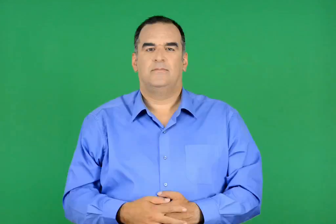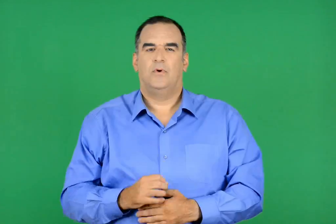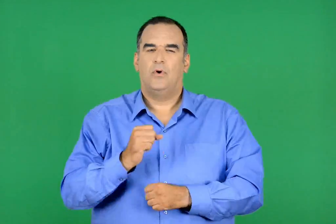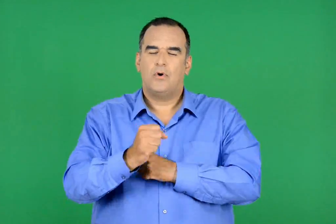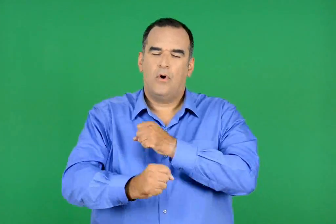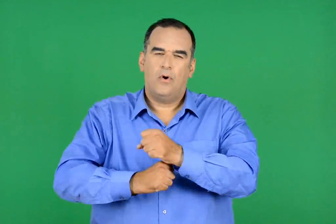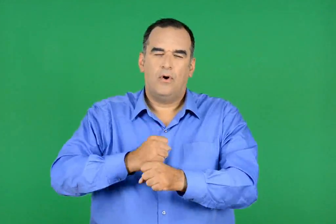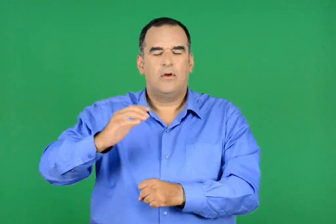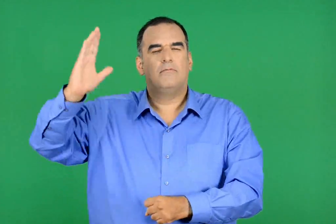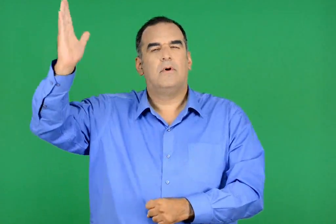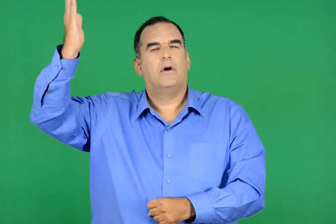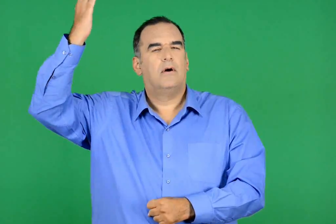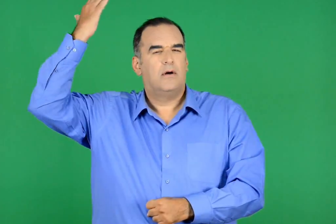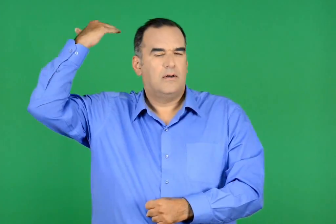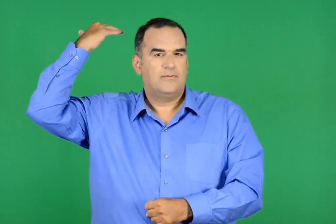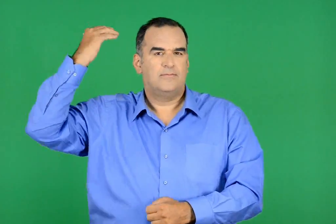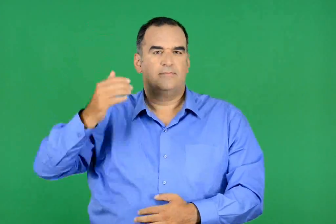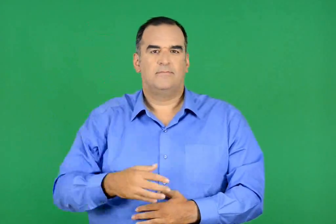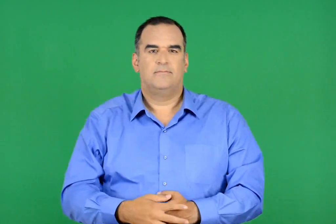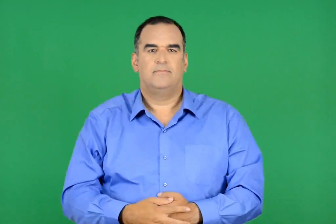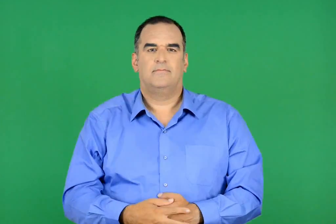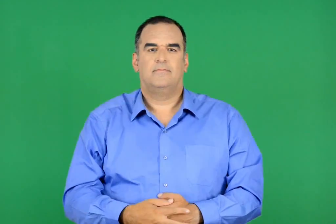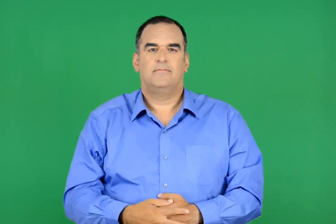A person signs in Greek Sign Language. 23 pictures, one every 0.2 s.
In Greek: πάνε χρόνια από τότε
